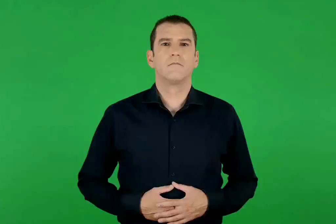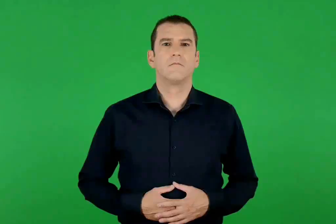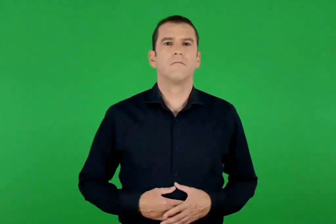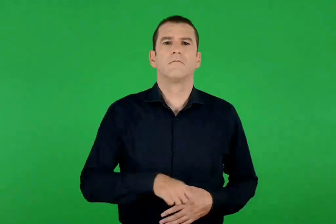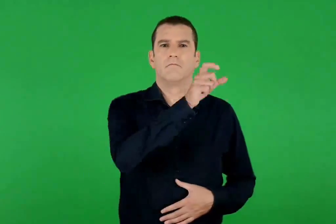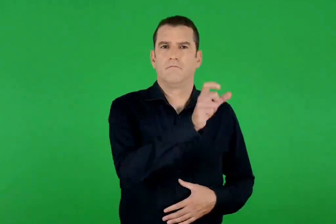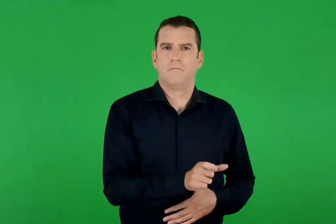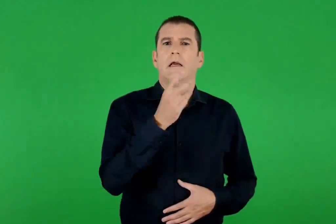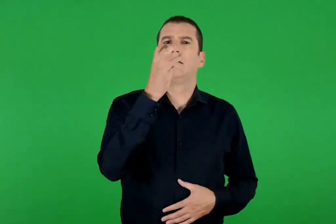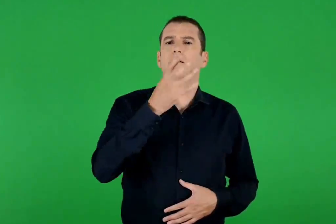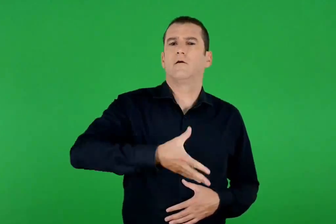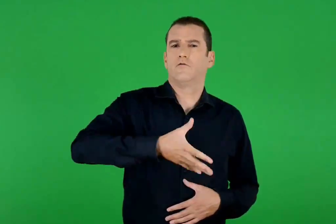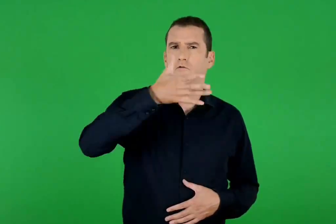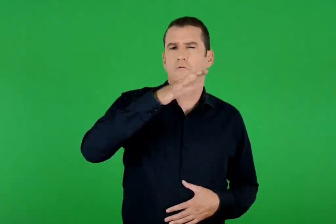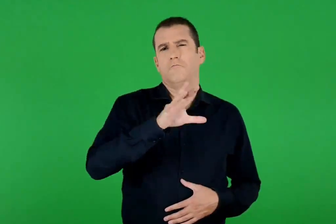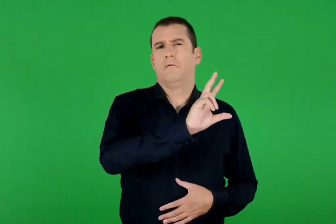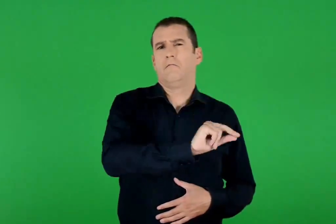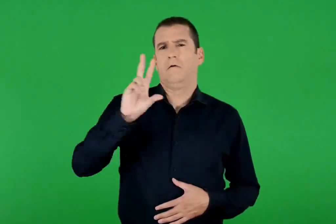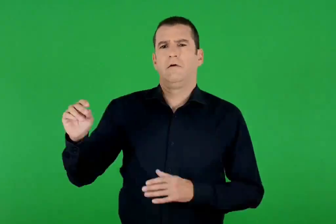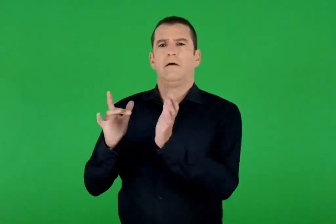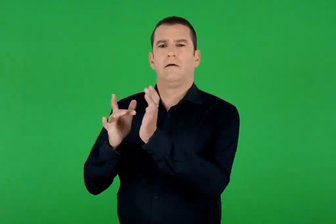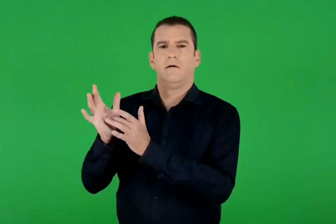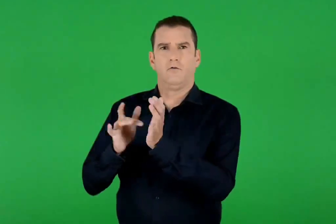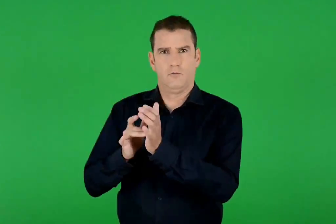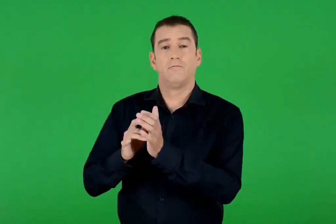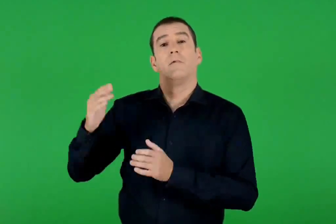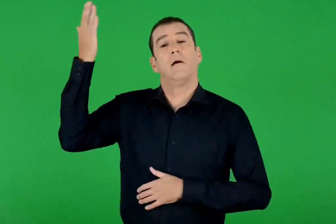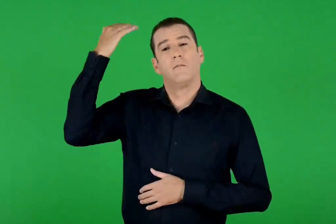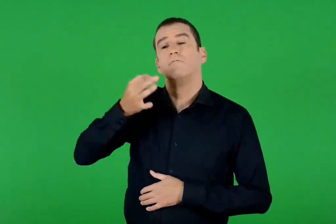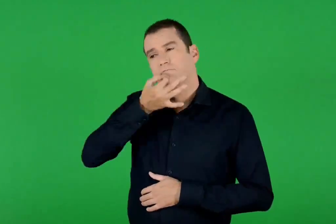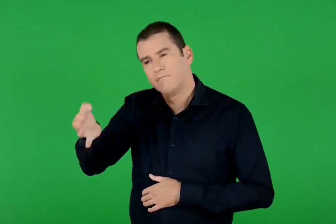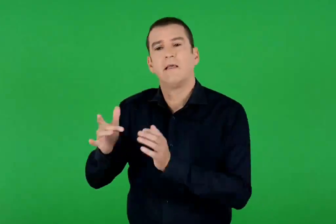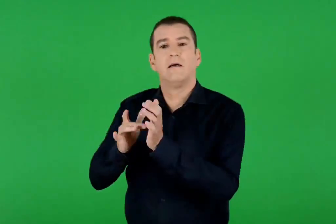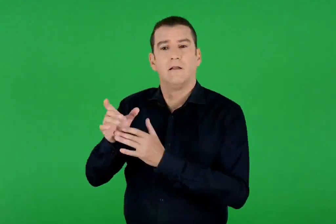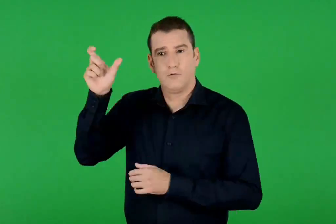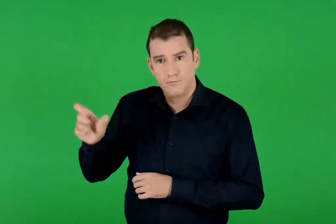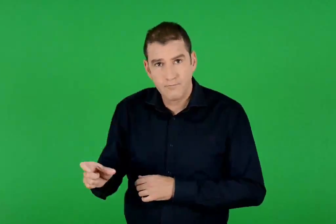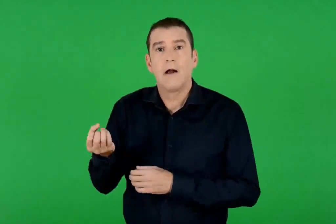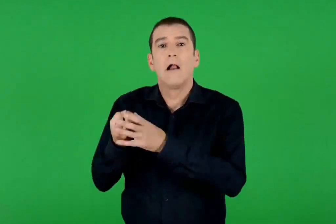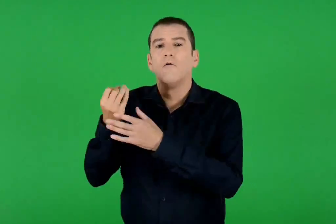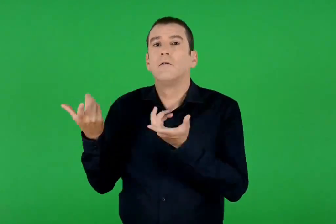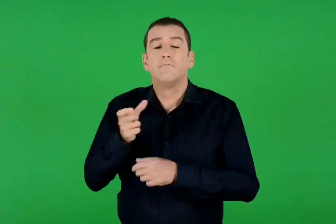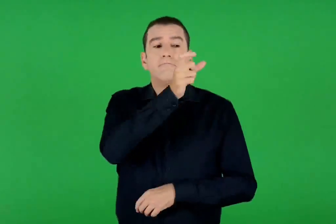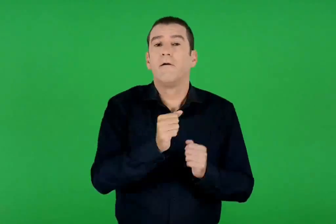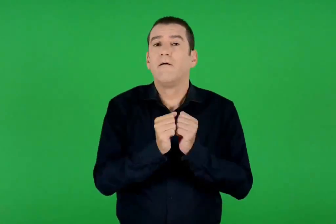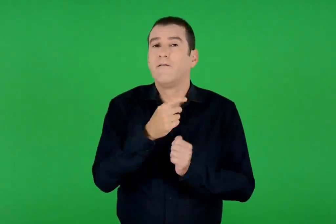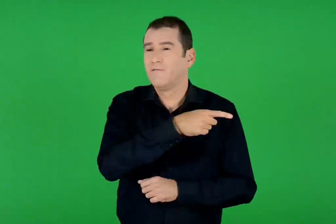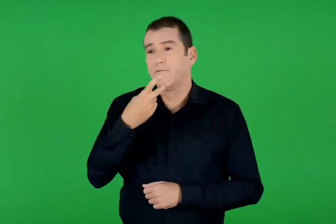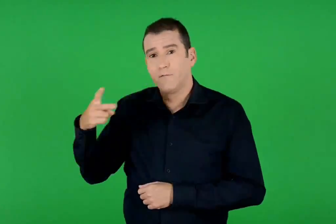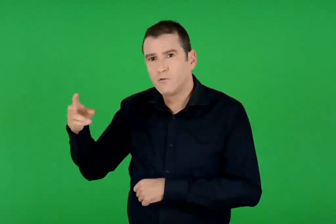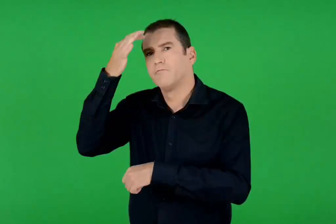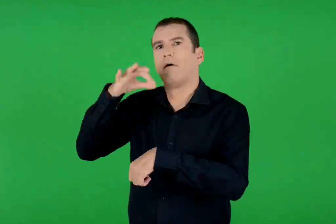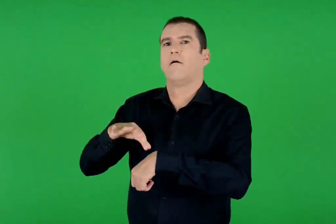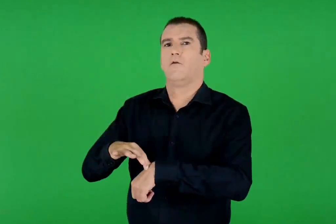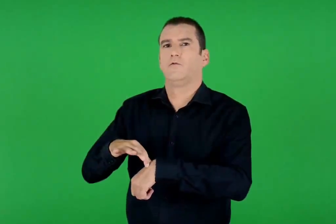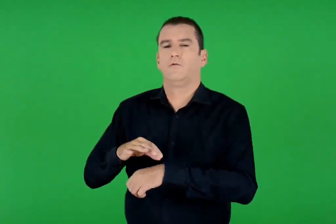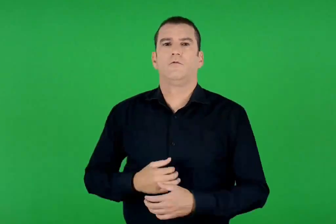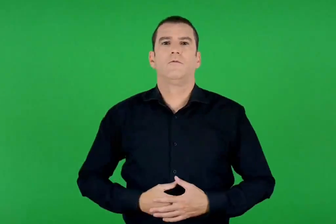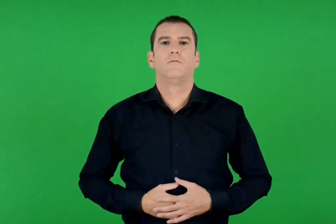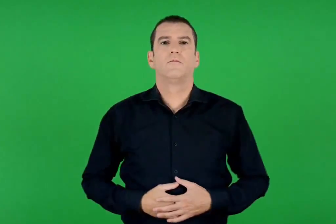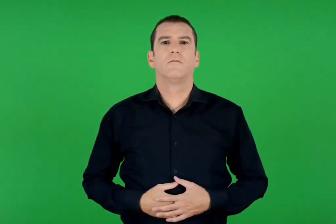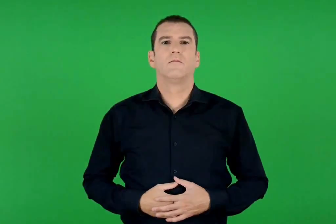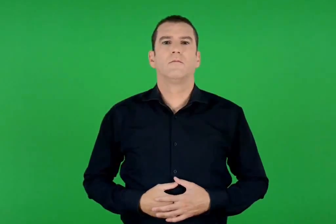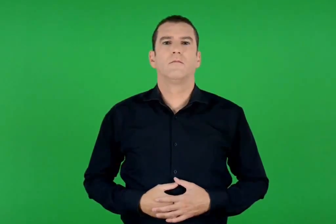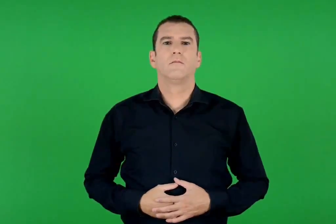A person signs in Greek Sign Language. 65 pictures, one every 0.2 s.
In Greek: ήταν τριάντα χρονών , σχεδόν συνομήλικος με τον ιησού. κάποτε όμως , έφεραν στον χριστό την είδηση ότι ο φίλος του αρρώστησε
